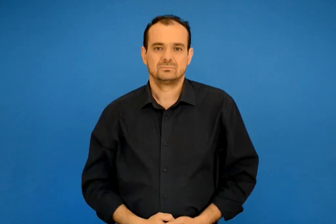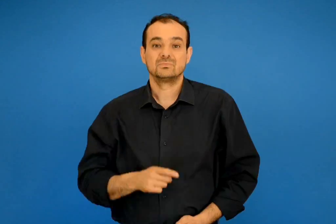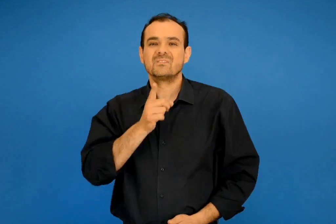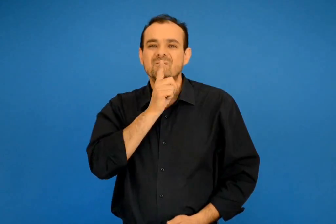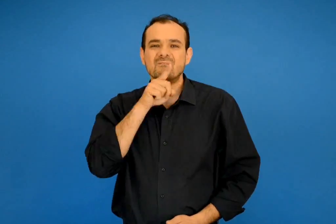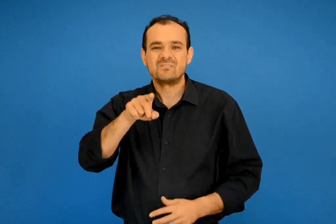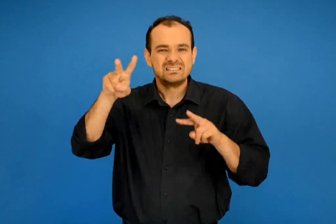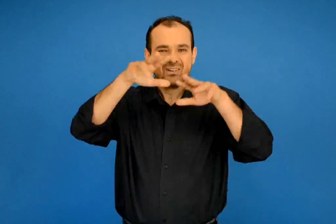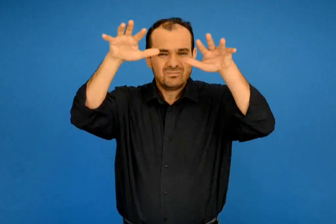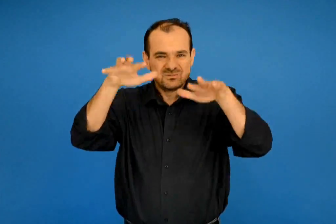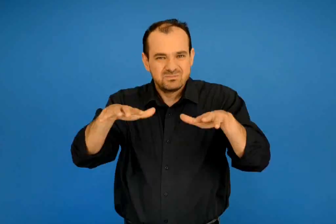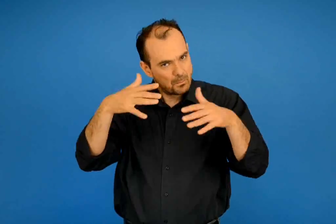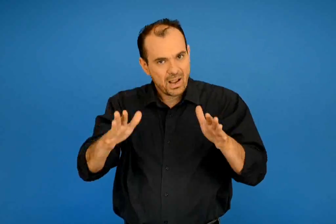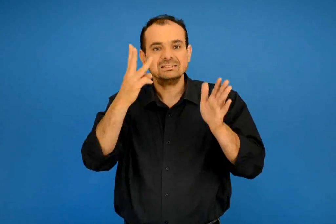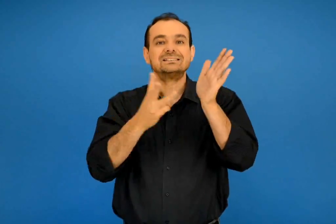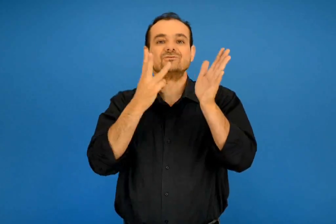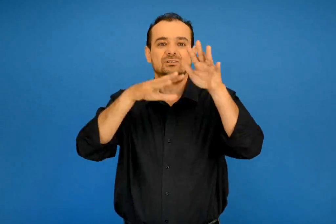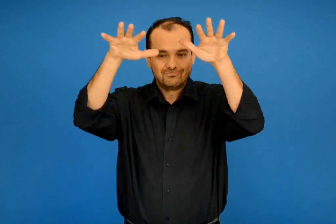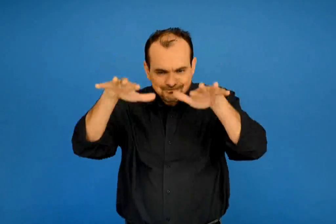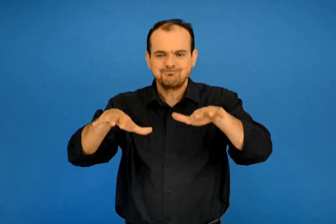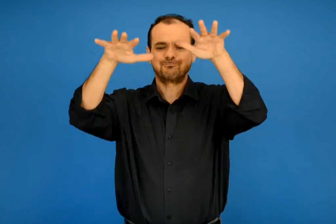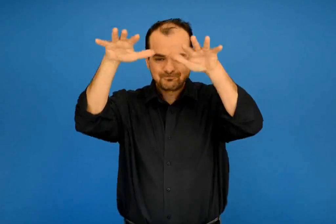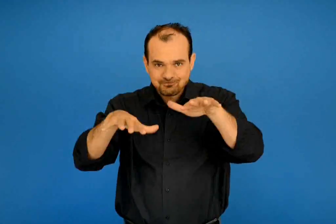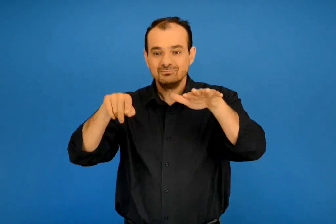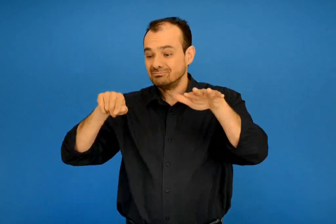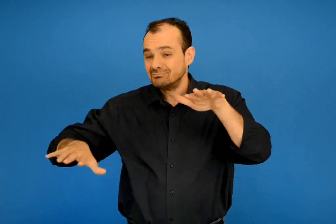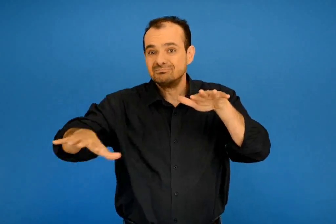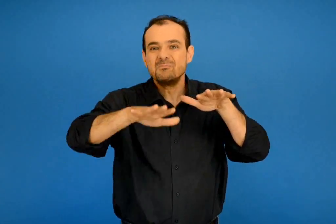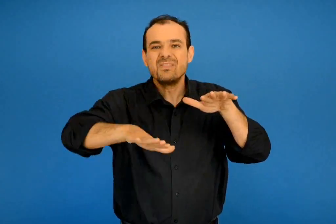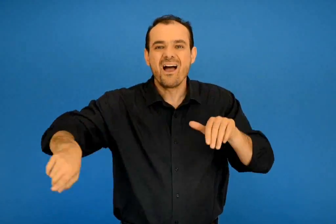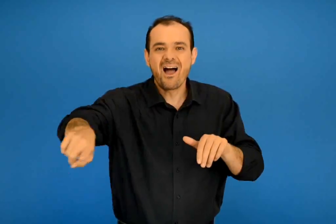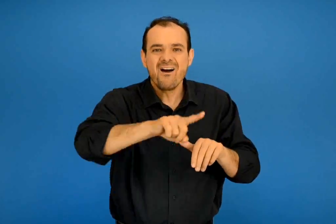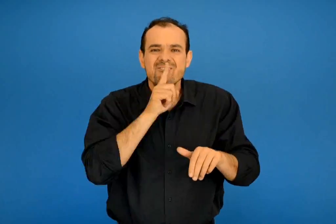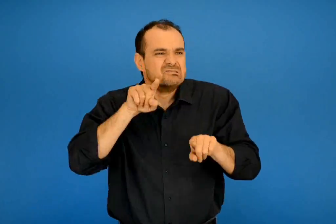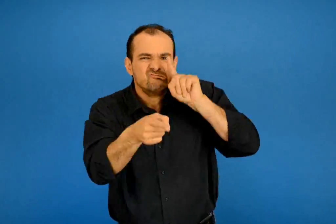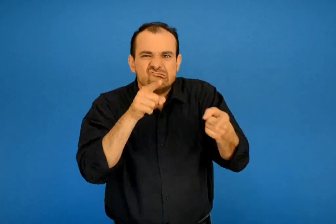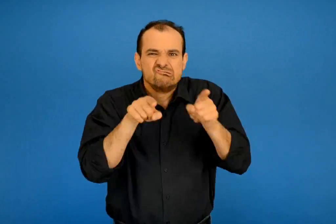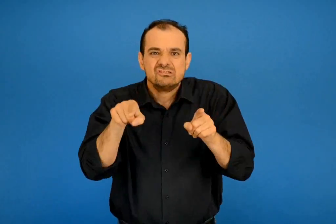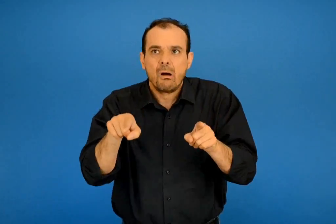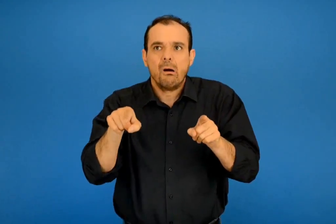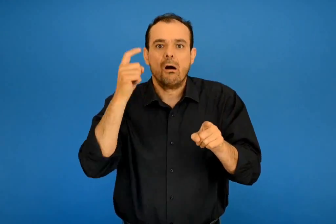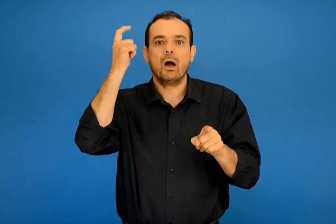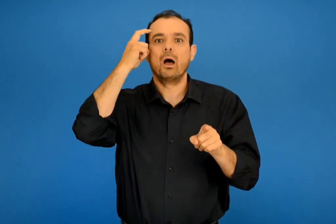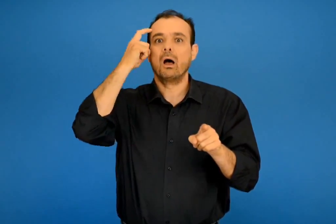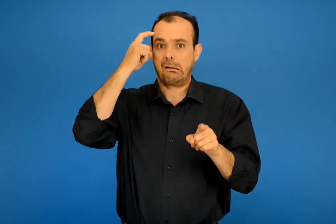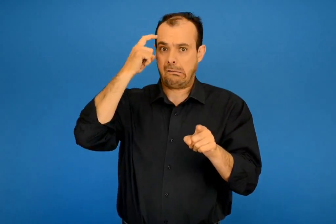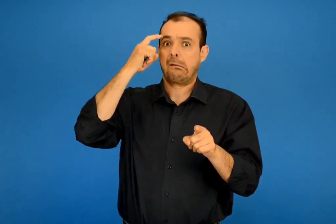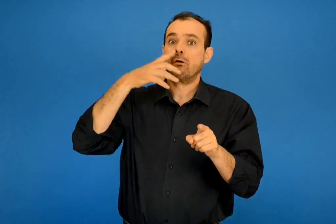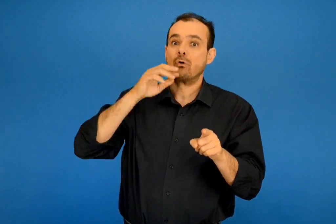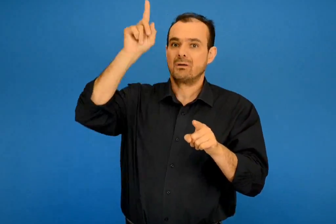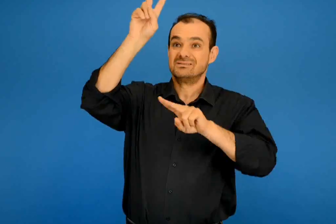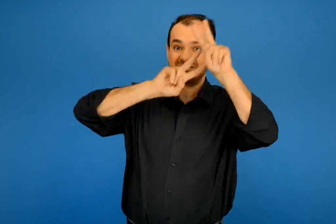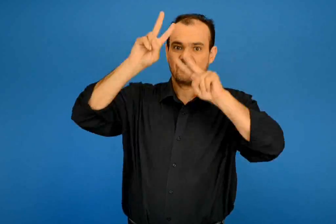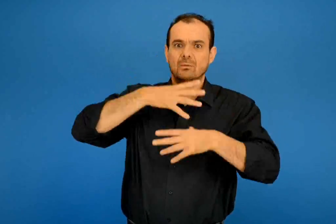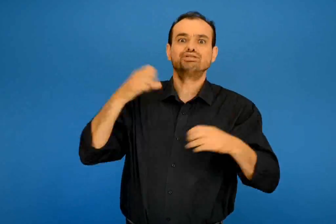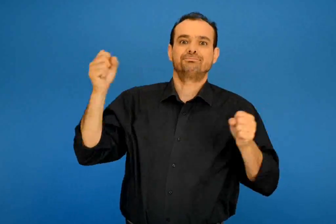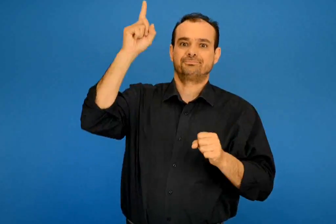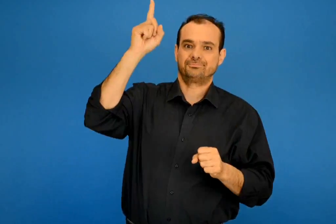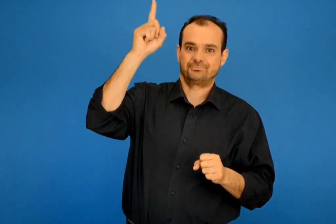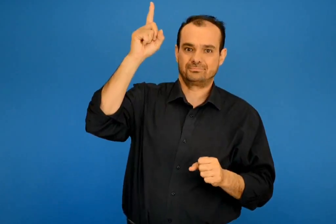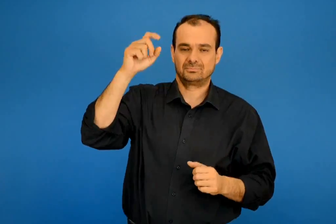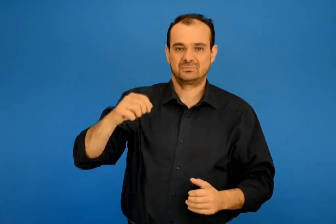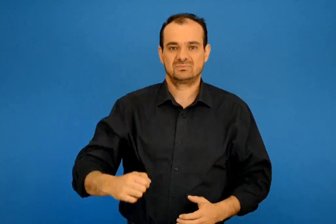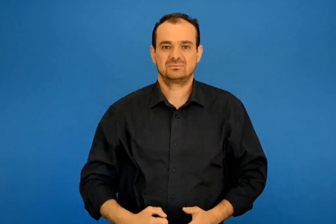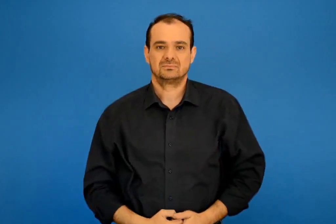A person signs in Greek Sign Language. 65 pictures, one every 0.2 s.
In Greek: αυτό έγινε μια έγινε δυο έγινε τρεις φορές ώσπου εκείνα τα παιδιά τα πειραχτήρια κατάλαβαν τι ήθελαν να τους πουν τα θυμωμένα σύννεφα
